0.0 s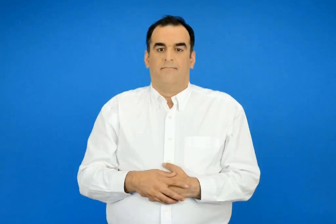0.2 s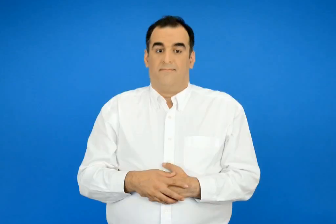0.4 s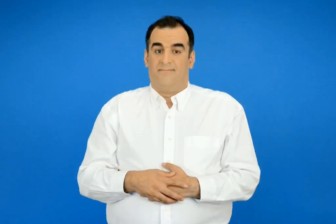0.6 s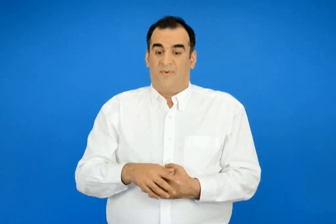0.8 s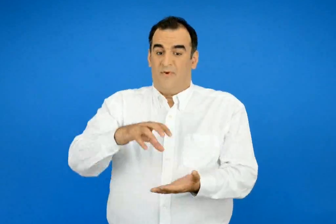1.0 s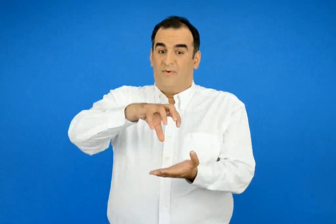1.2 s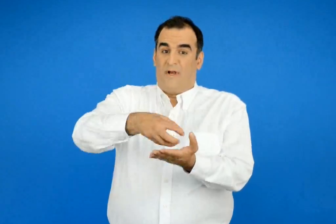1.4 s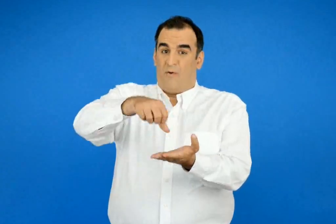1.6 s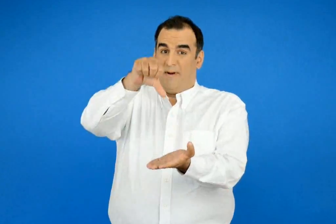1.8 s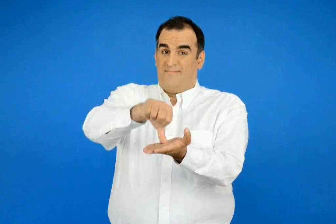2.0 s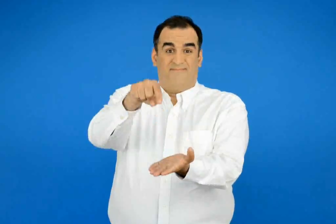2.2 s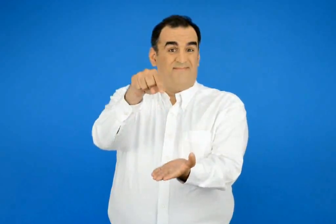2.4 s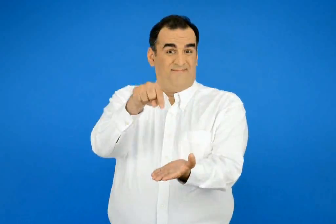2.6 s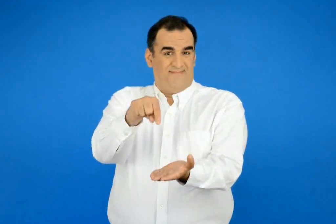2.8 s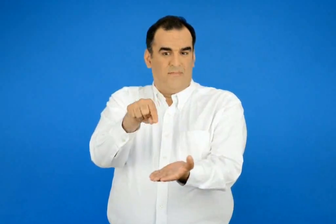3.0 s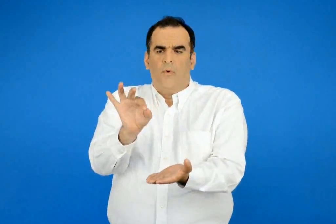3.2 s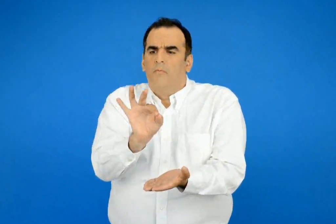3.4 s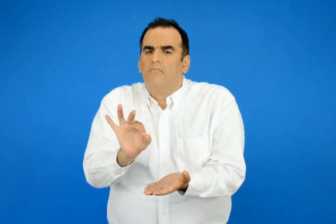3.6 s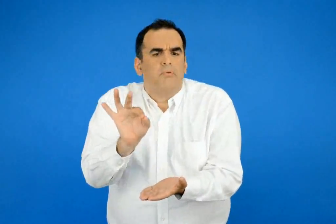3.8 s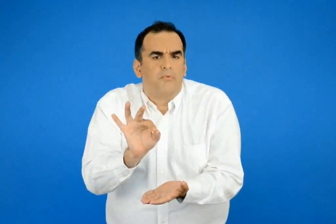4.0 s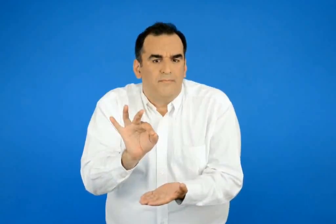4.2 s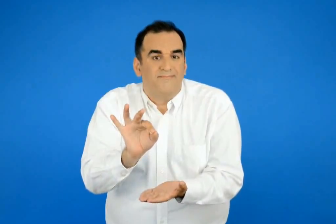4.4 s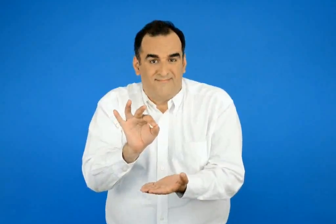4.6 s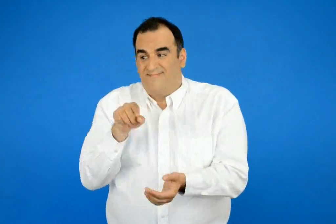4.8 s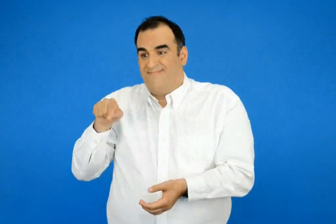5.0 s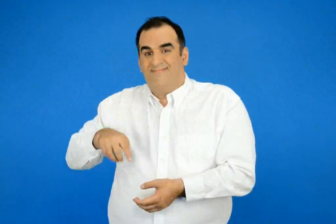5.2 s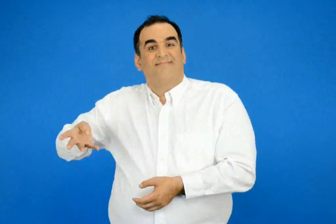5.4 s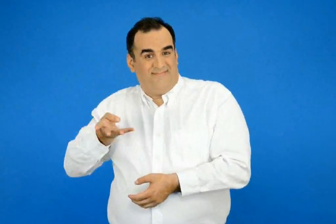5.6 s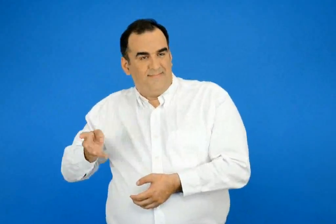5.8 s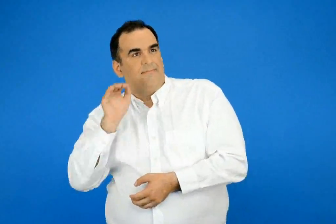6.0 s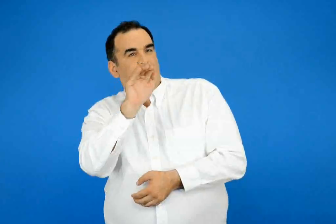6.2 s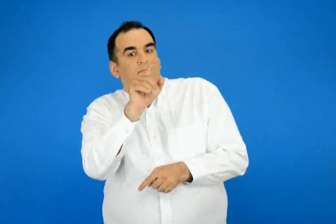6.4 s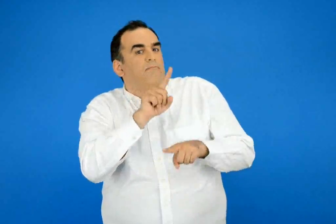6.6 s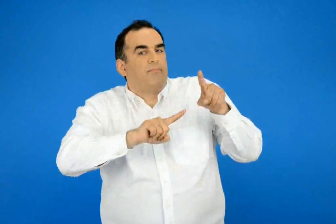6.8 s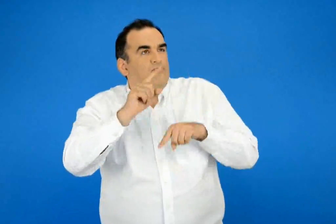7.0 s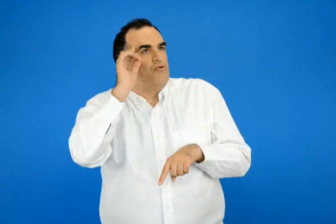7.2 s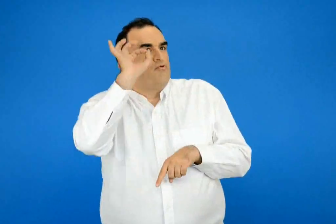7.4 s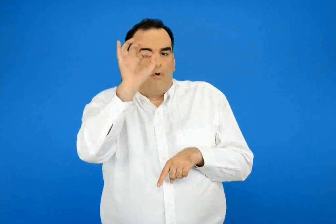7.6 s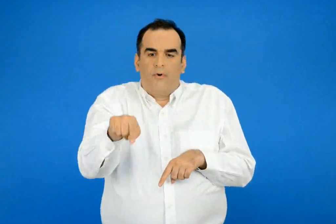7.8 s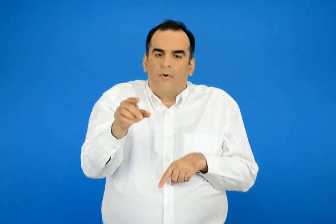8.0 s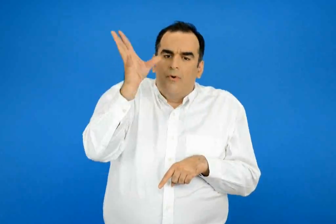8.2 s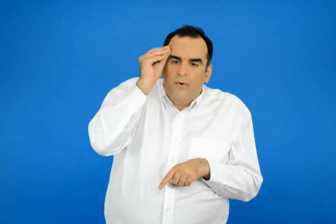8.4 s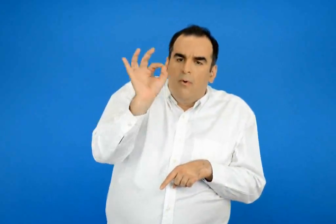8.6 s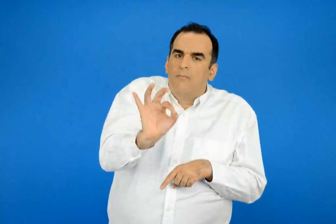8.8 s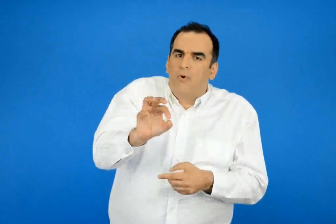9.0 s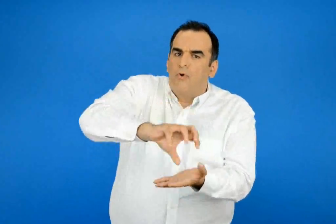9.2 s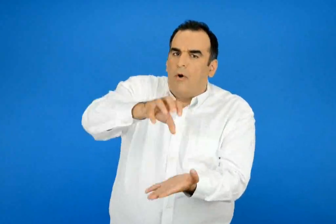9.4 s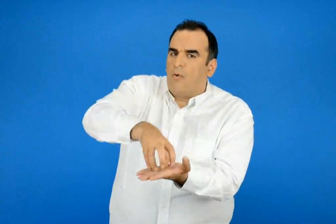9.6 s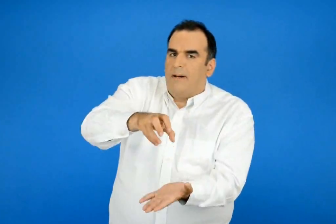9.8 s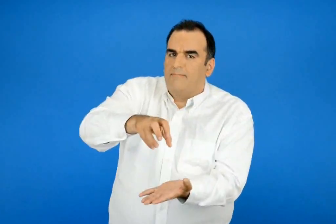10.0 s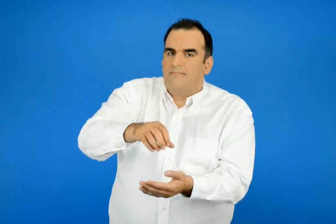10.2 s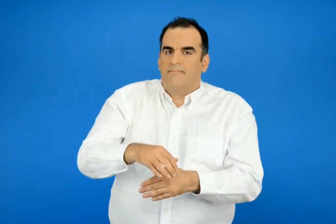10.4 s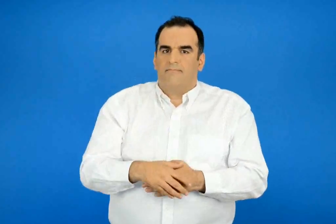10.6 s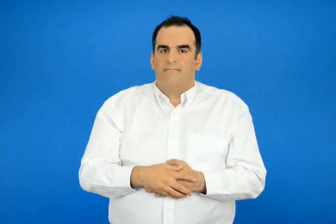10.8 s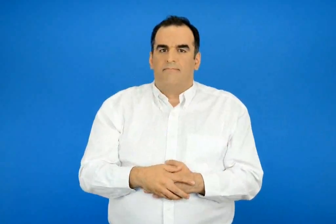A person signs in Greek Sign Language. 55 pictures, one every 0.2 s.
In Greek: ποιόν πρέπει να ρωτήσουν για να μάθουν που βρίσκεται η χωχαρουπα ;
